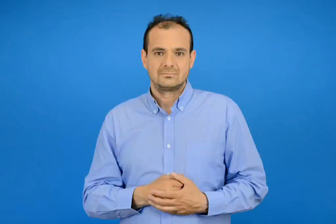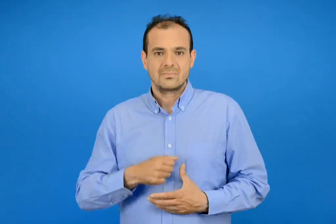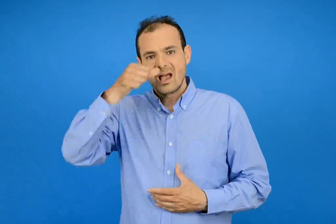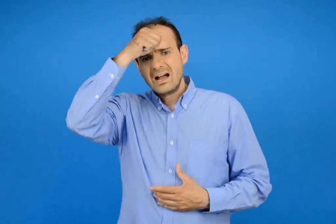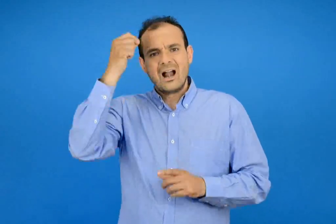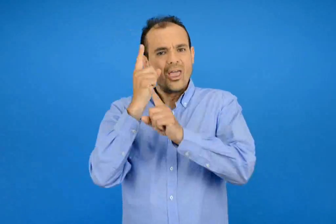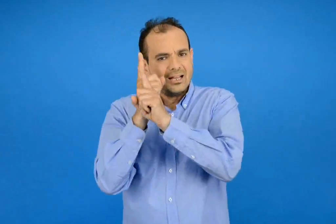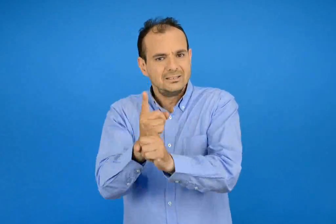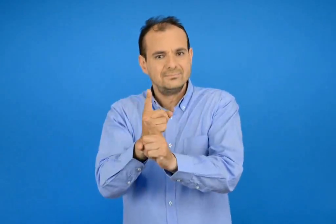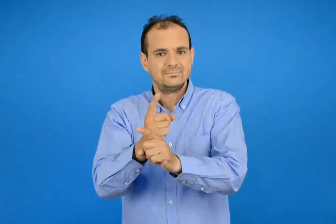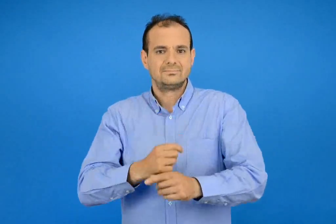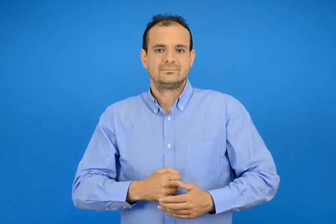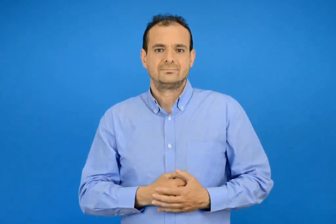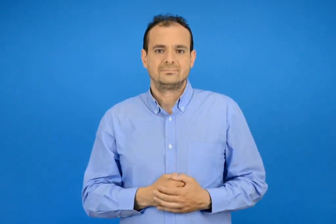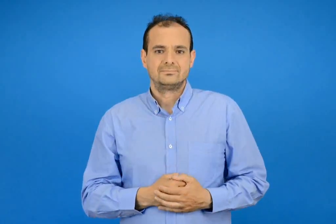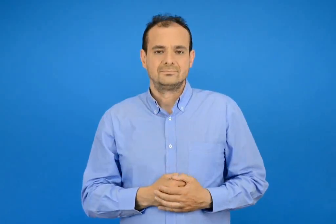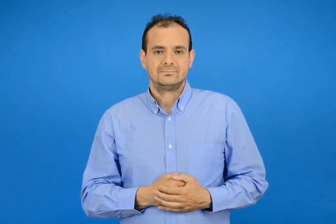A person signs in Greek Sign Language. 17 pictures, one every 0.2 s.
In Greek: καλοκαιρινά
